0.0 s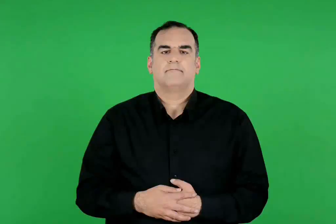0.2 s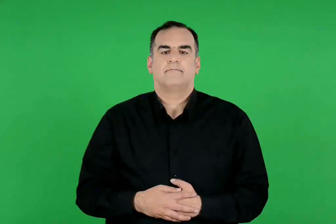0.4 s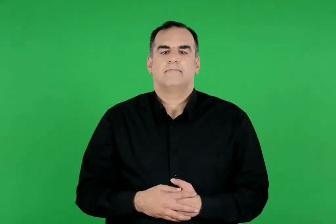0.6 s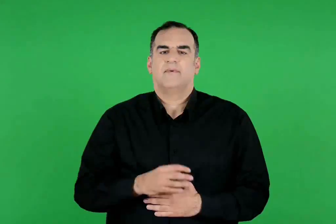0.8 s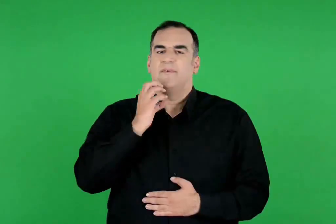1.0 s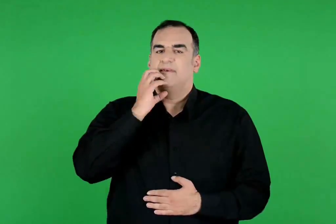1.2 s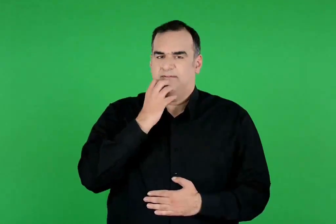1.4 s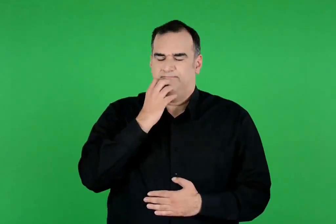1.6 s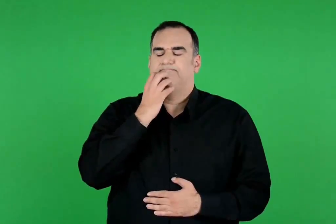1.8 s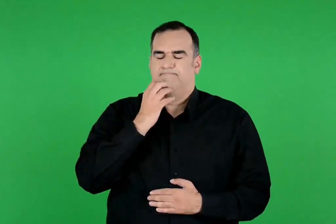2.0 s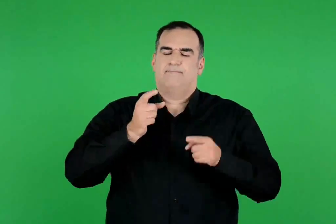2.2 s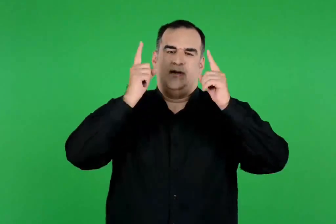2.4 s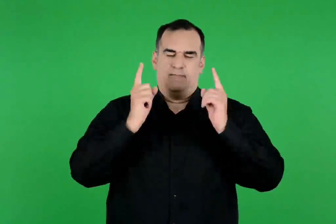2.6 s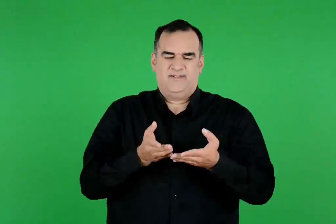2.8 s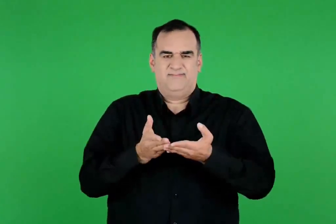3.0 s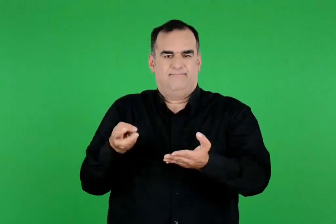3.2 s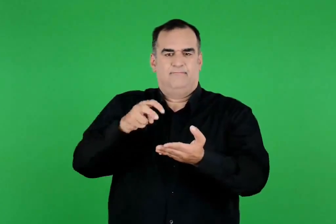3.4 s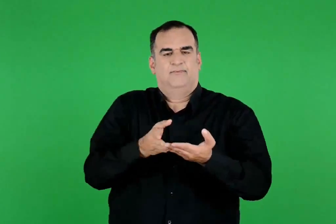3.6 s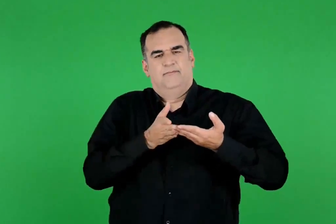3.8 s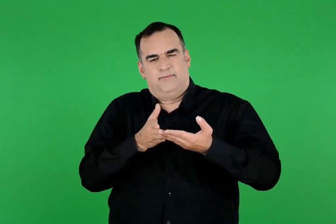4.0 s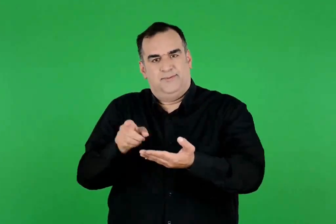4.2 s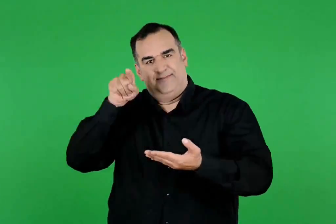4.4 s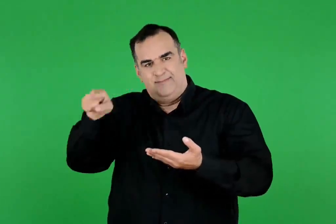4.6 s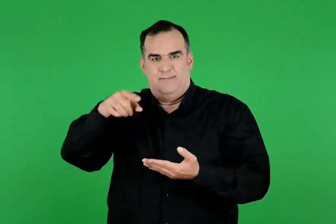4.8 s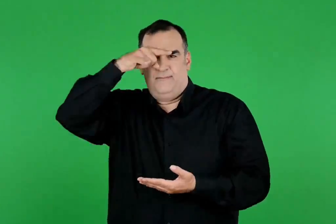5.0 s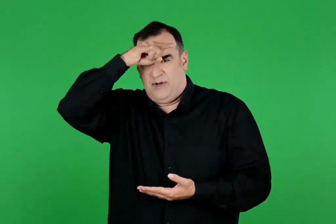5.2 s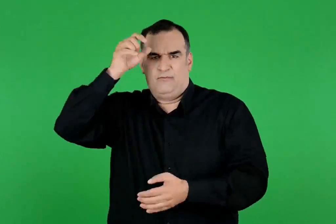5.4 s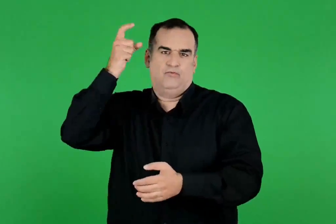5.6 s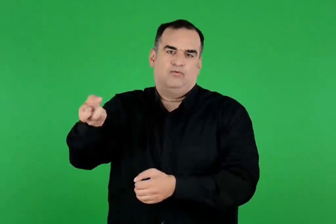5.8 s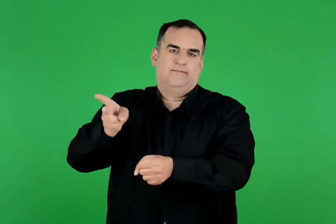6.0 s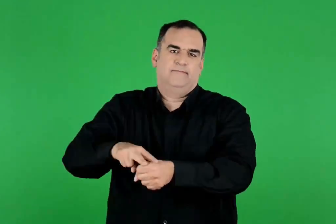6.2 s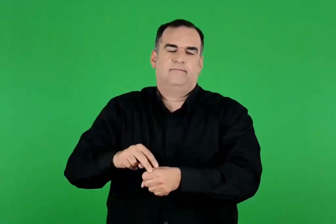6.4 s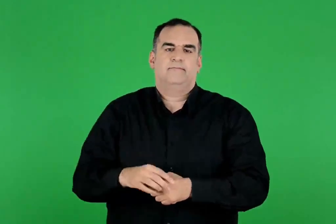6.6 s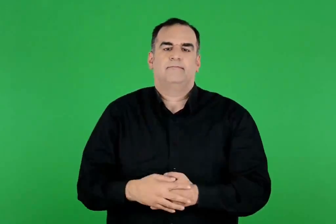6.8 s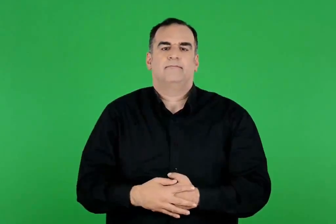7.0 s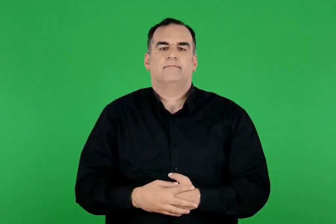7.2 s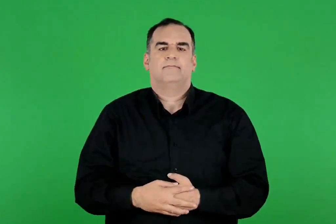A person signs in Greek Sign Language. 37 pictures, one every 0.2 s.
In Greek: ο θησέας αποφάσισε να πάει κι εκείνος μαζί τους για να σκοτώσει τον μινώταυρο
